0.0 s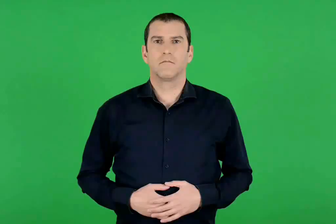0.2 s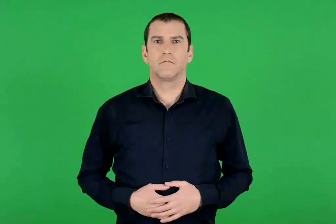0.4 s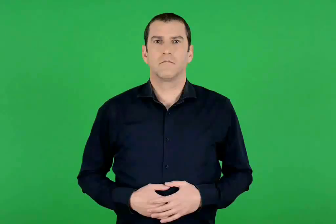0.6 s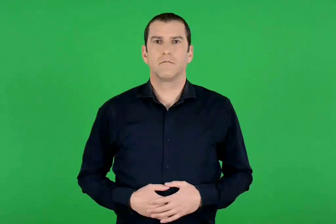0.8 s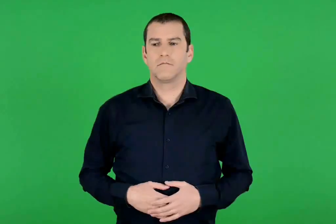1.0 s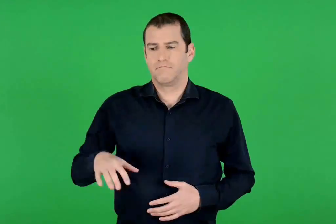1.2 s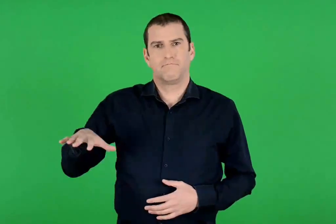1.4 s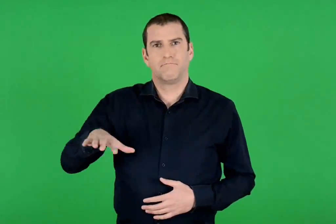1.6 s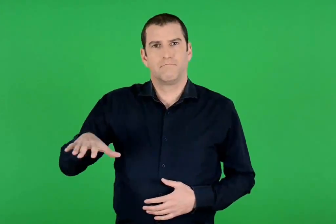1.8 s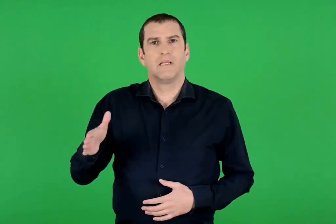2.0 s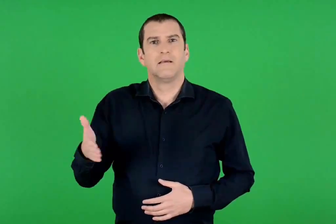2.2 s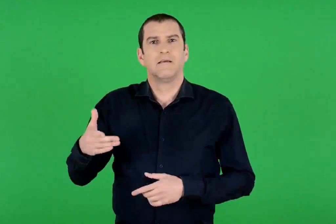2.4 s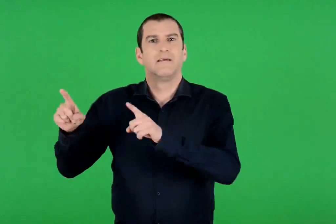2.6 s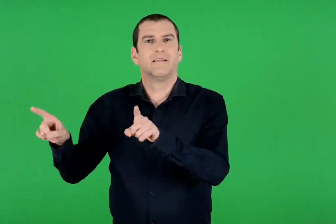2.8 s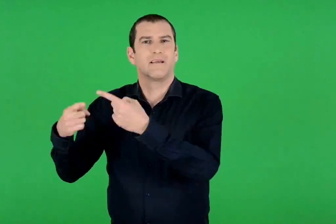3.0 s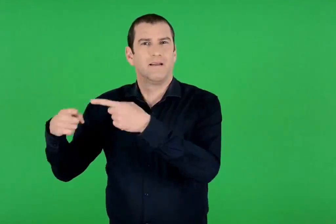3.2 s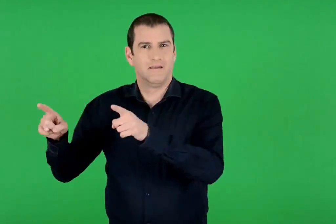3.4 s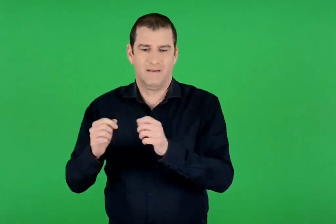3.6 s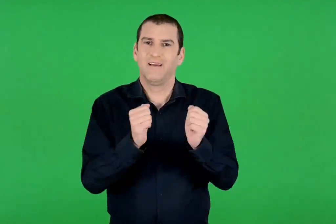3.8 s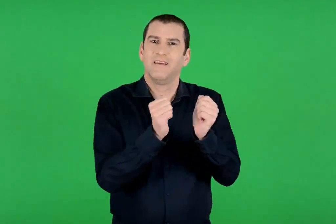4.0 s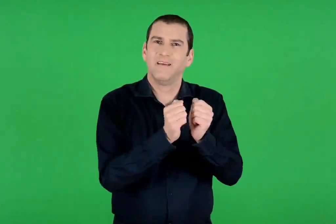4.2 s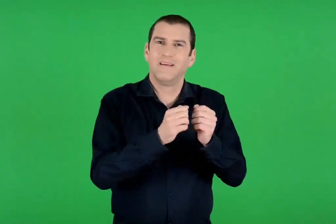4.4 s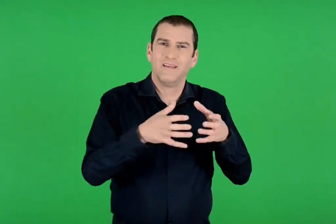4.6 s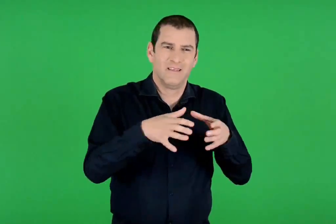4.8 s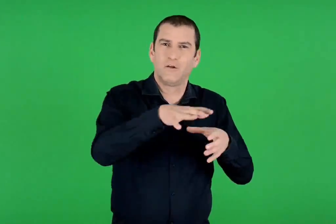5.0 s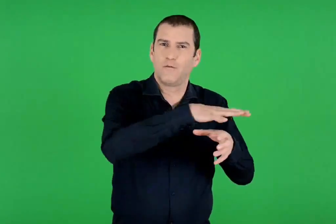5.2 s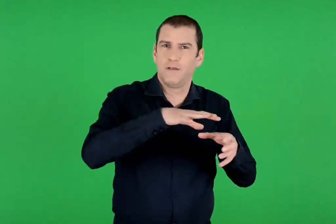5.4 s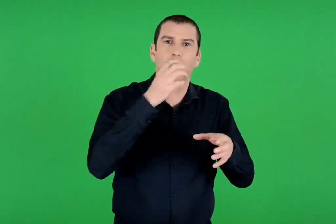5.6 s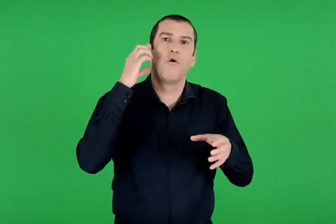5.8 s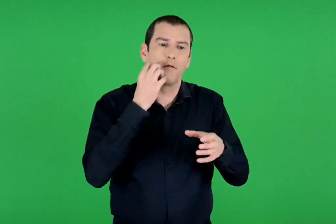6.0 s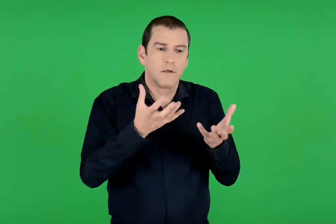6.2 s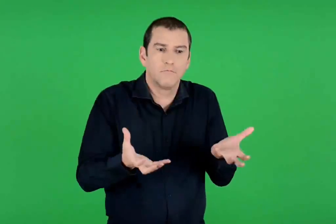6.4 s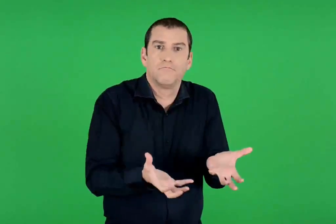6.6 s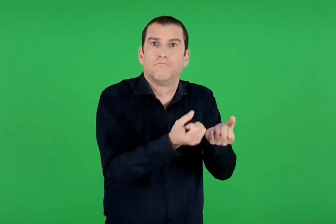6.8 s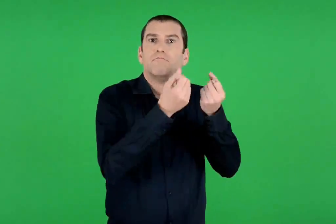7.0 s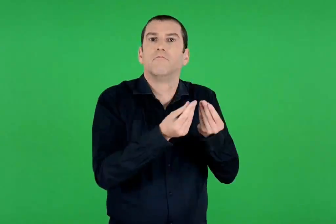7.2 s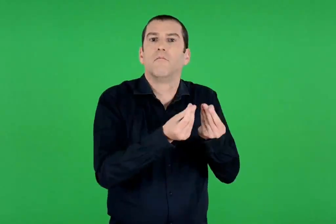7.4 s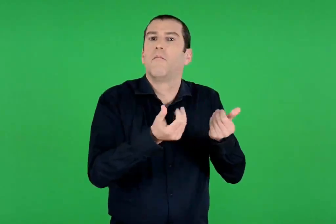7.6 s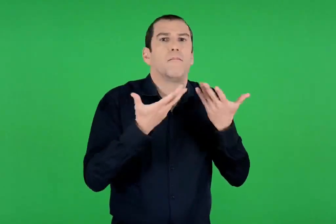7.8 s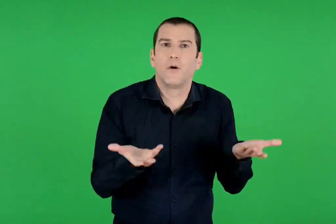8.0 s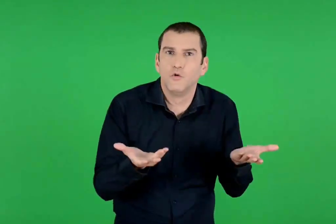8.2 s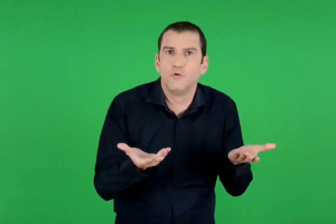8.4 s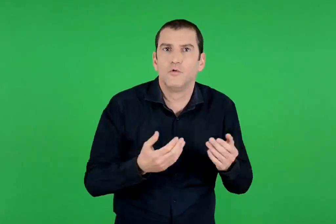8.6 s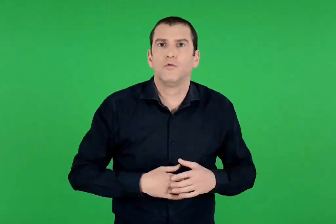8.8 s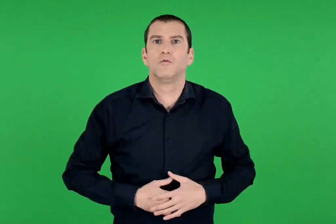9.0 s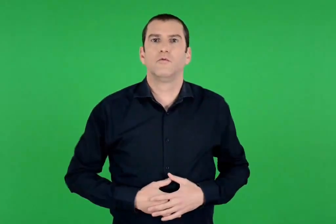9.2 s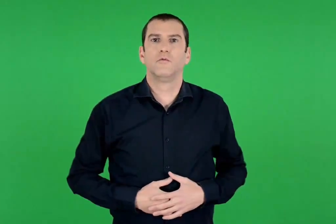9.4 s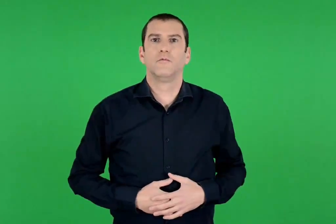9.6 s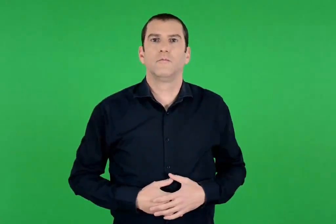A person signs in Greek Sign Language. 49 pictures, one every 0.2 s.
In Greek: με ποιο τρόπο σώζει ο οδυσσέας τους συντρόφους του από τις σειρήνες ;
